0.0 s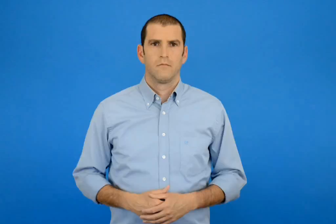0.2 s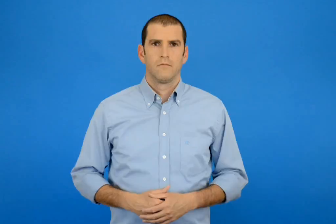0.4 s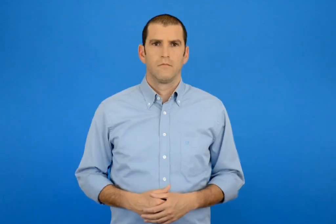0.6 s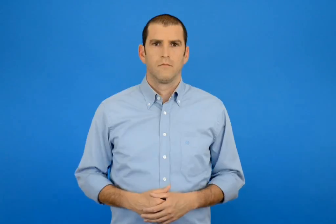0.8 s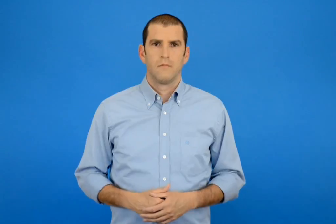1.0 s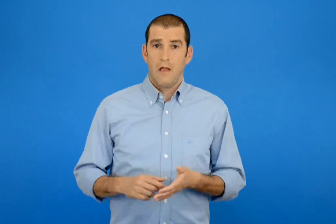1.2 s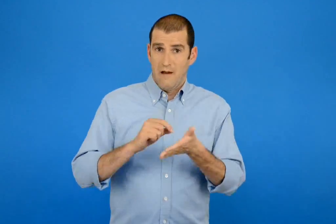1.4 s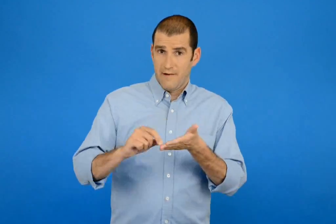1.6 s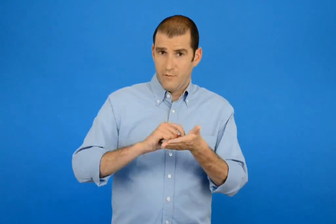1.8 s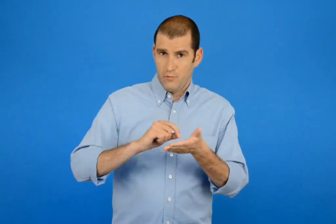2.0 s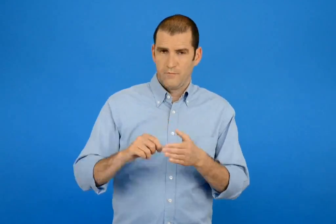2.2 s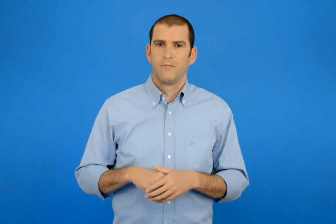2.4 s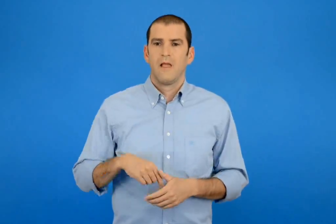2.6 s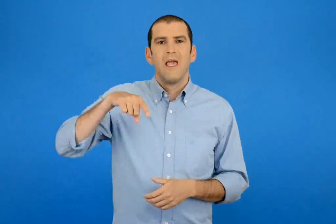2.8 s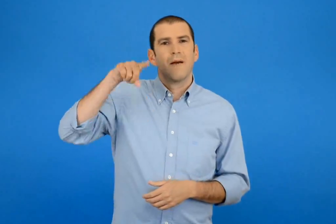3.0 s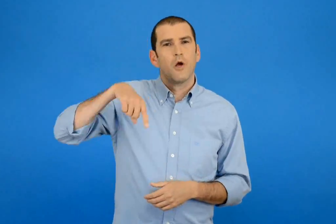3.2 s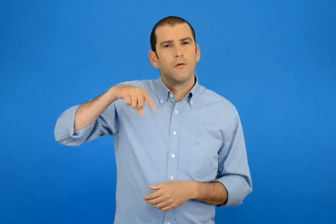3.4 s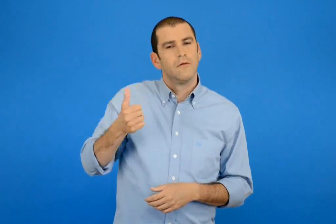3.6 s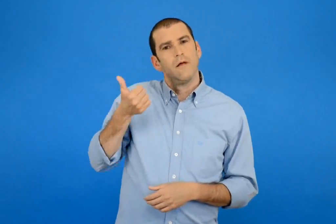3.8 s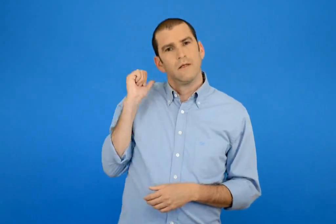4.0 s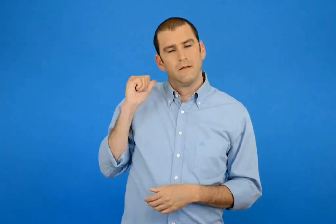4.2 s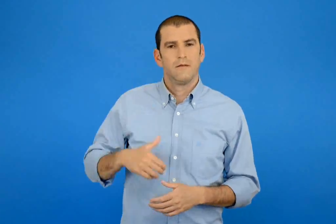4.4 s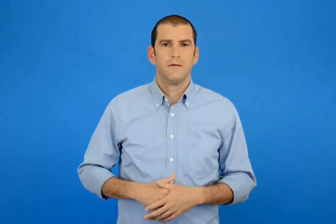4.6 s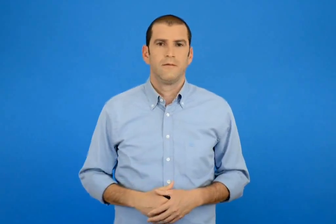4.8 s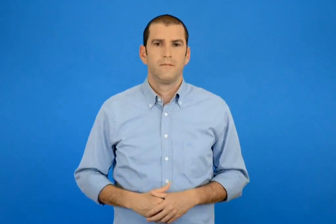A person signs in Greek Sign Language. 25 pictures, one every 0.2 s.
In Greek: γραφώ τη χθεσινή ημερομηνία
